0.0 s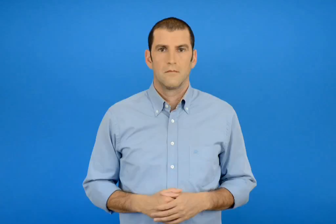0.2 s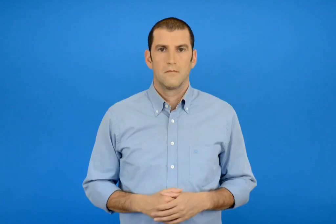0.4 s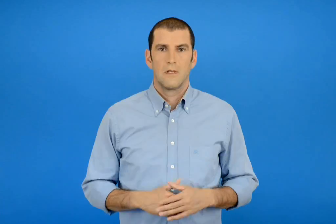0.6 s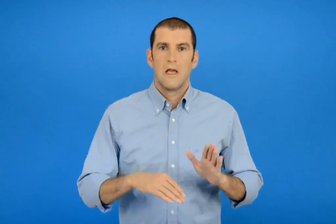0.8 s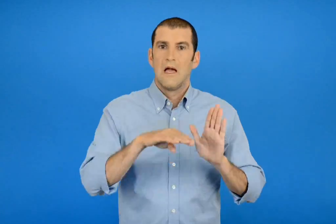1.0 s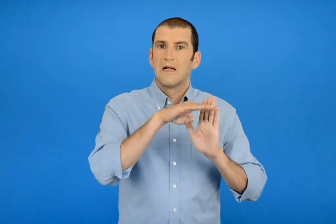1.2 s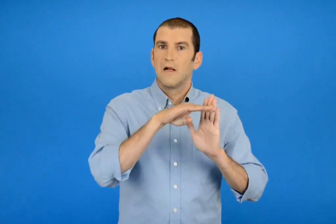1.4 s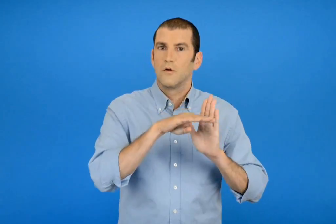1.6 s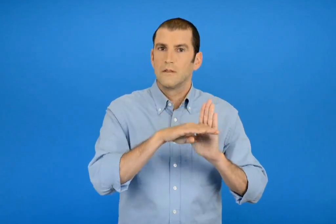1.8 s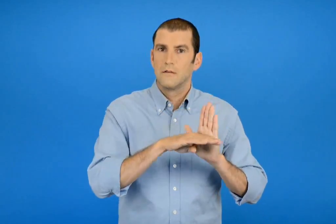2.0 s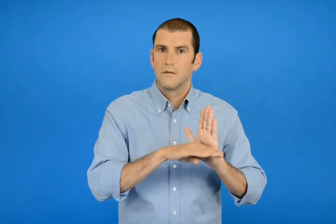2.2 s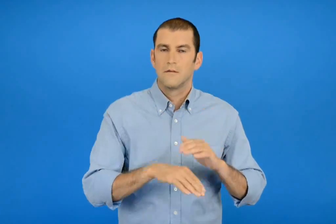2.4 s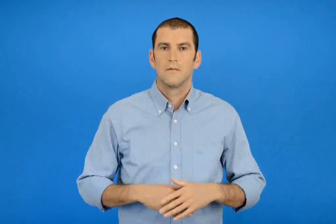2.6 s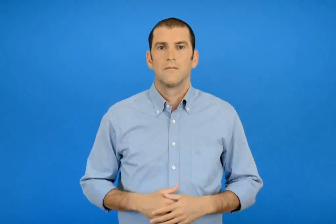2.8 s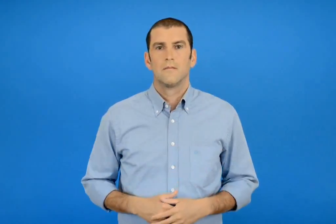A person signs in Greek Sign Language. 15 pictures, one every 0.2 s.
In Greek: κανόνες
